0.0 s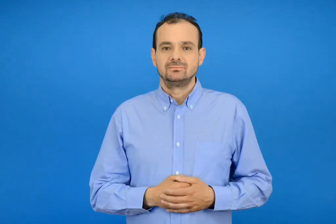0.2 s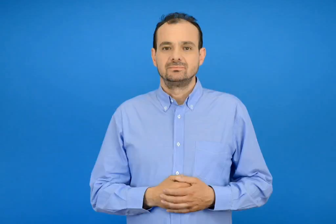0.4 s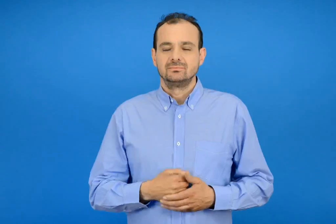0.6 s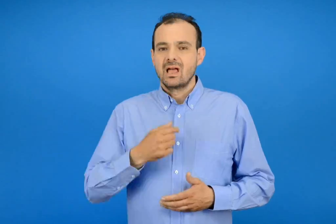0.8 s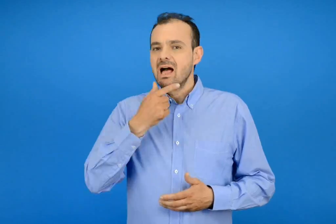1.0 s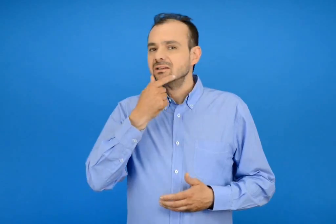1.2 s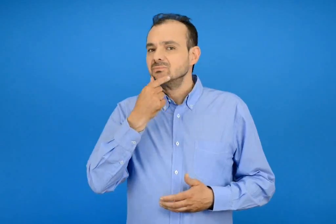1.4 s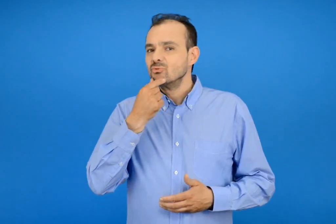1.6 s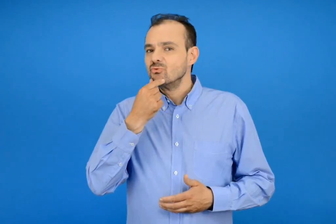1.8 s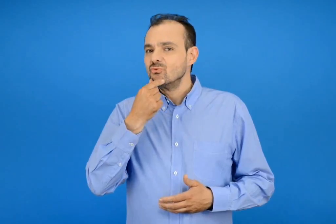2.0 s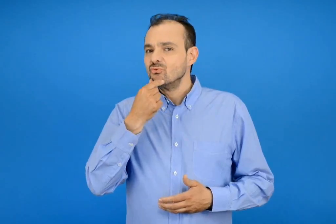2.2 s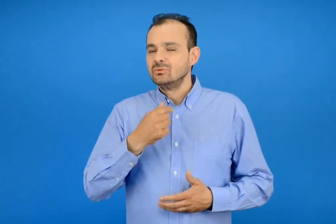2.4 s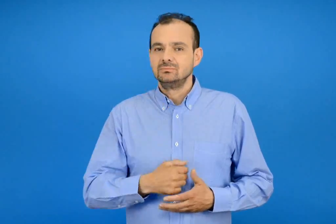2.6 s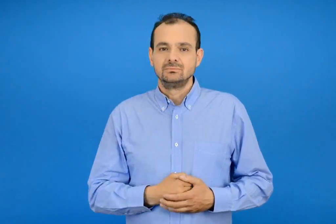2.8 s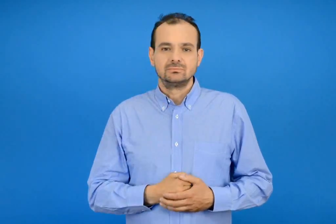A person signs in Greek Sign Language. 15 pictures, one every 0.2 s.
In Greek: το άσπρο
